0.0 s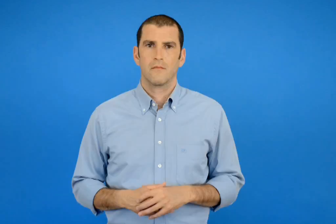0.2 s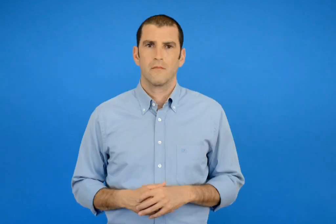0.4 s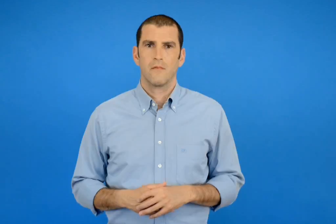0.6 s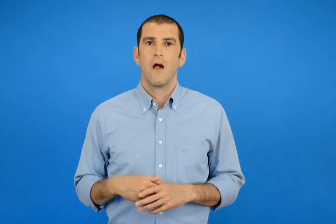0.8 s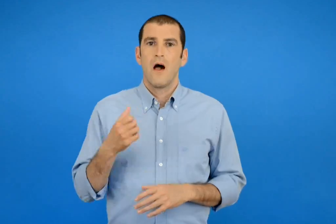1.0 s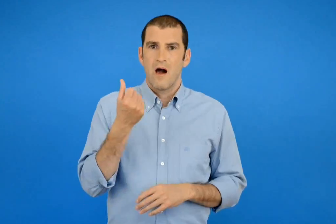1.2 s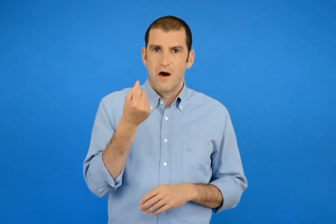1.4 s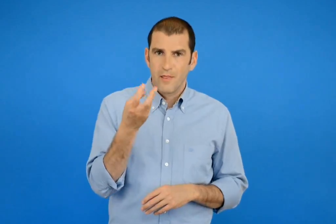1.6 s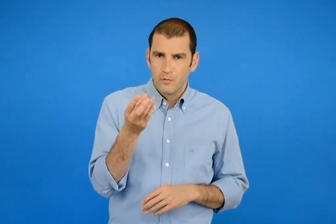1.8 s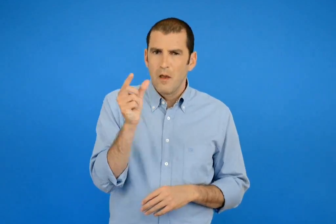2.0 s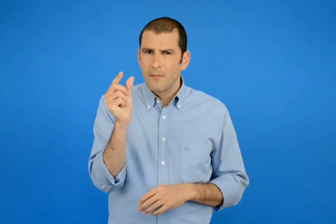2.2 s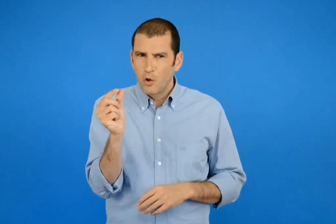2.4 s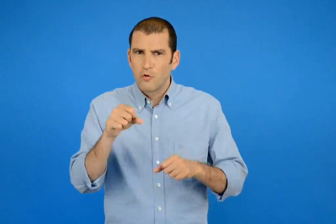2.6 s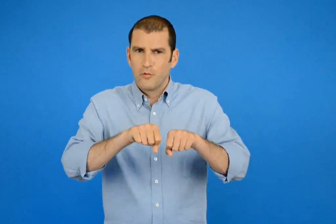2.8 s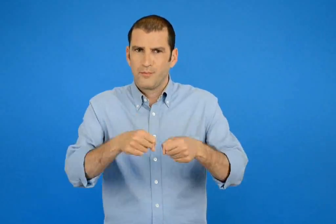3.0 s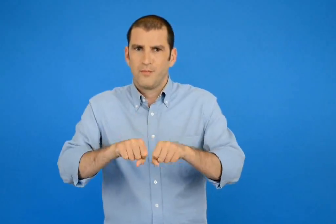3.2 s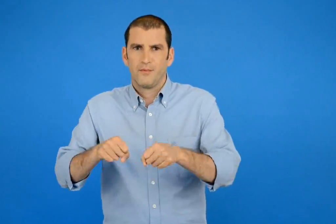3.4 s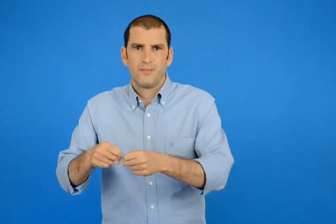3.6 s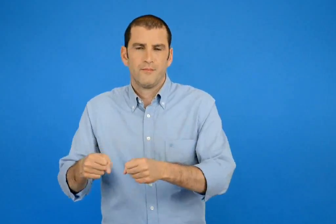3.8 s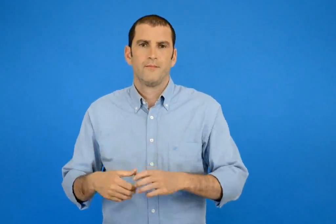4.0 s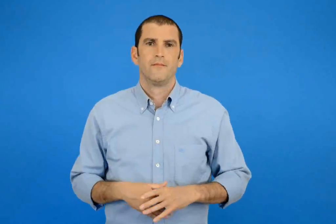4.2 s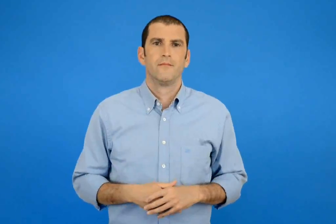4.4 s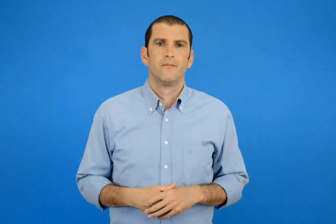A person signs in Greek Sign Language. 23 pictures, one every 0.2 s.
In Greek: τον αναλύω σε μικρότερους αριθμούς
